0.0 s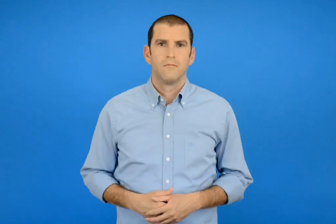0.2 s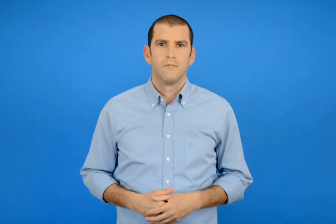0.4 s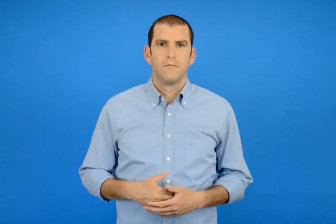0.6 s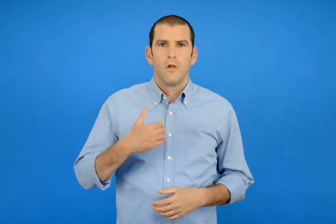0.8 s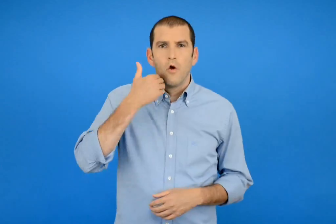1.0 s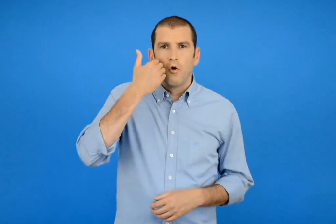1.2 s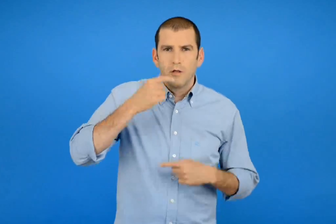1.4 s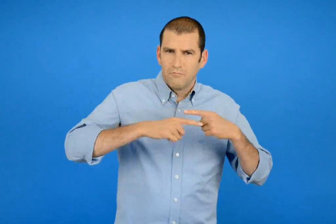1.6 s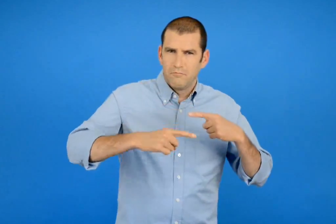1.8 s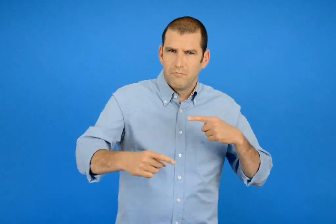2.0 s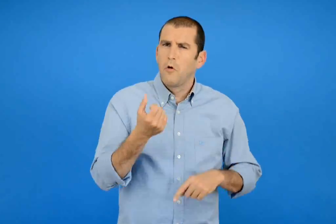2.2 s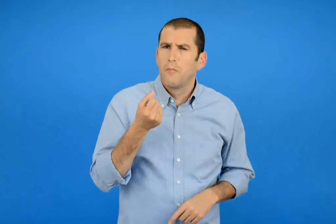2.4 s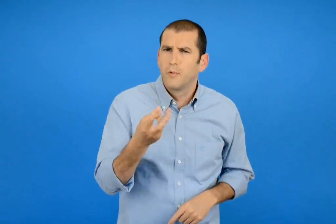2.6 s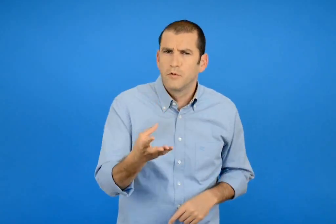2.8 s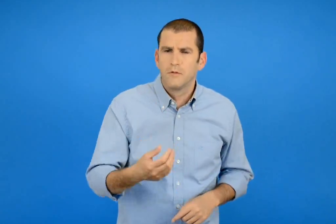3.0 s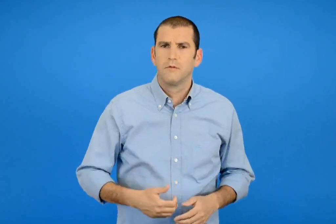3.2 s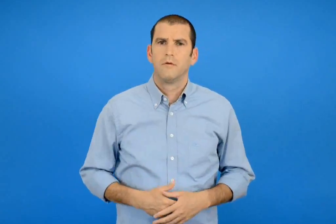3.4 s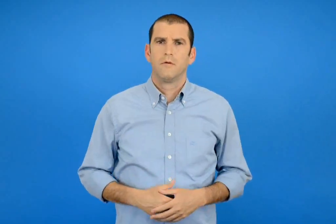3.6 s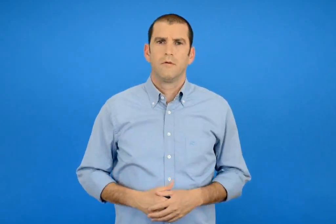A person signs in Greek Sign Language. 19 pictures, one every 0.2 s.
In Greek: πόσες από αυτές θα είναι κόκκινες ;
